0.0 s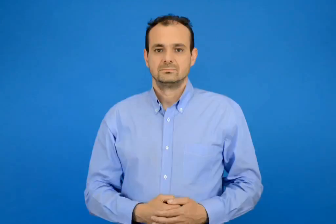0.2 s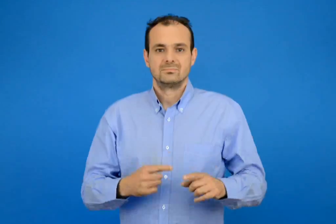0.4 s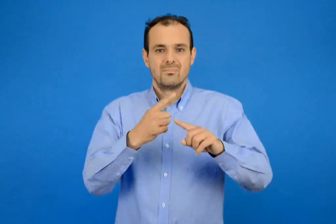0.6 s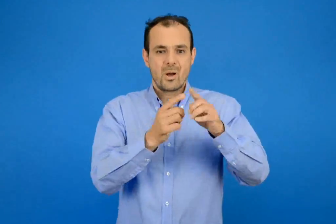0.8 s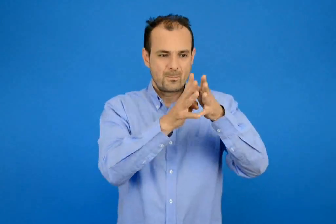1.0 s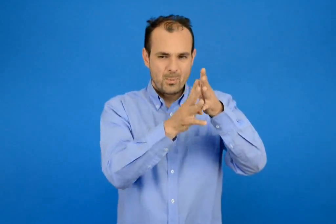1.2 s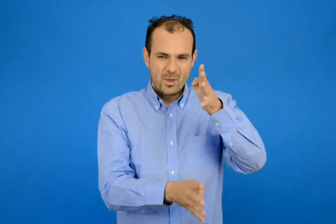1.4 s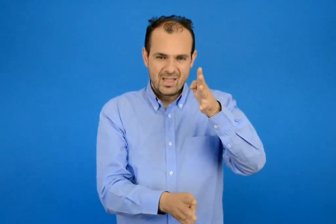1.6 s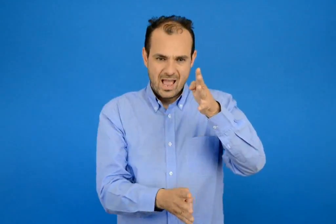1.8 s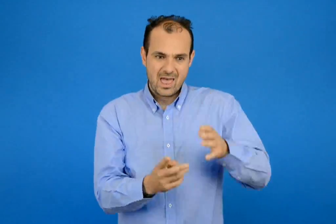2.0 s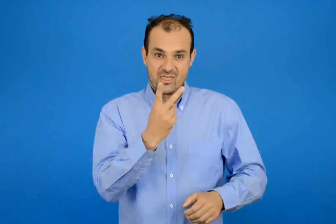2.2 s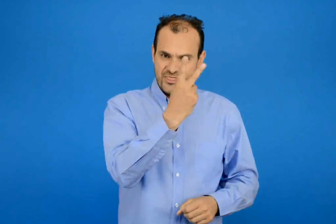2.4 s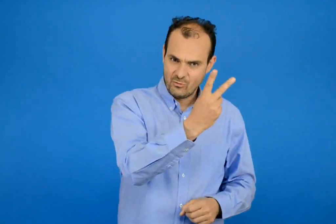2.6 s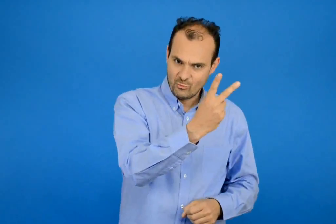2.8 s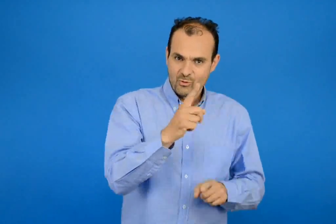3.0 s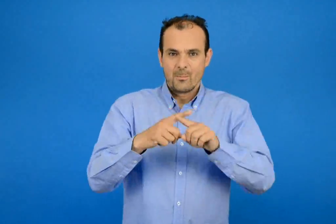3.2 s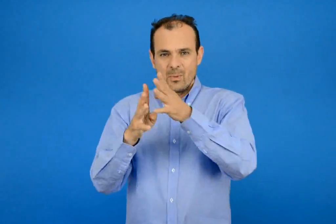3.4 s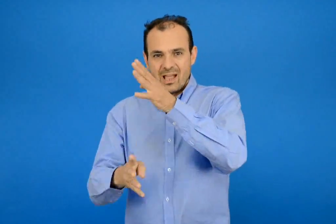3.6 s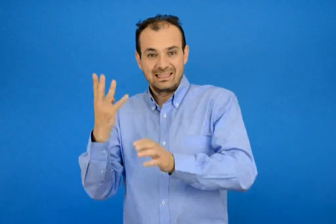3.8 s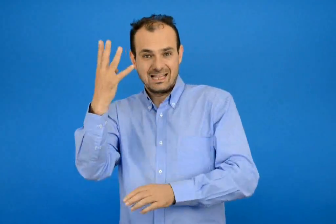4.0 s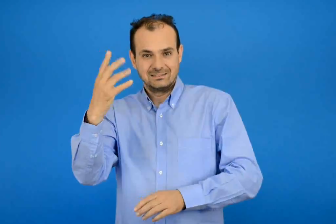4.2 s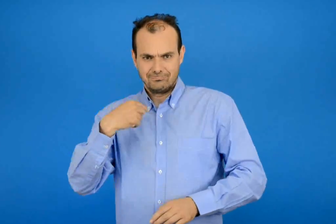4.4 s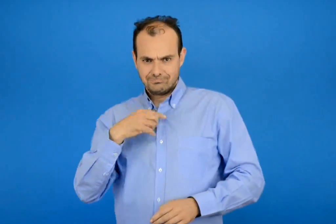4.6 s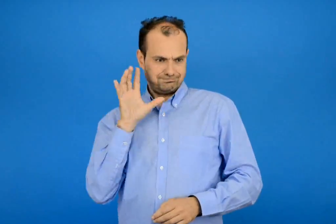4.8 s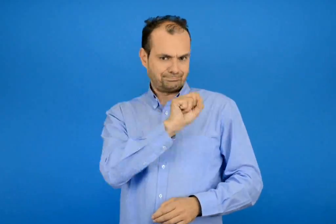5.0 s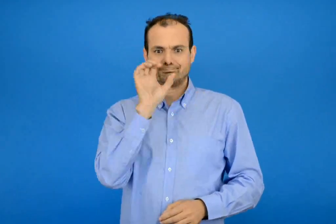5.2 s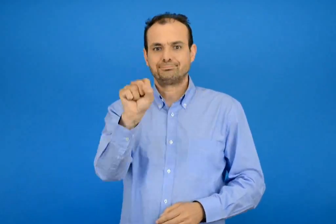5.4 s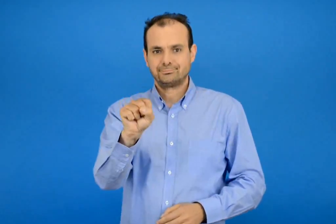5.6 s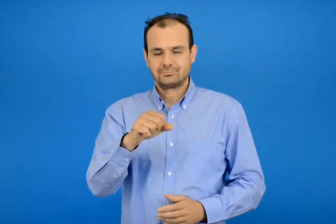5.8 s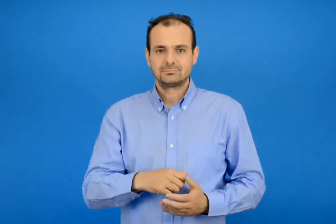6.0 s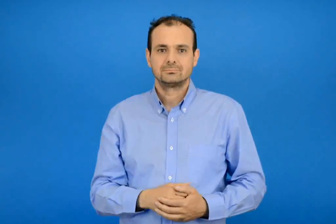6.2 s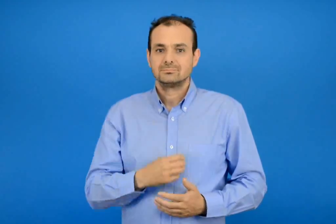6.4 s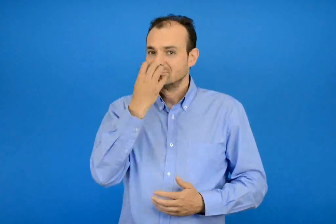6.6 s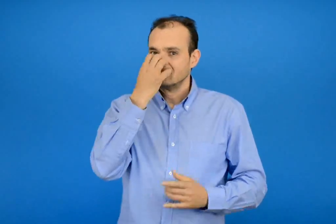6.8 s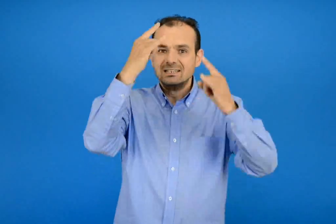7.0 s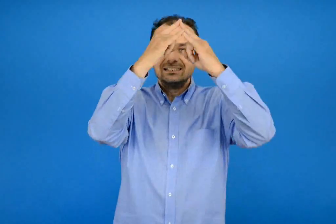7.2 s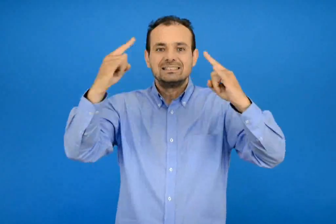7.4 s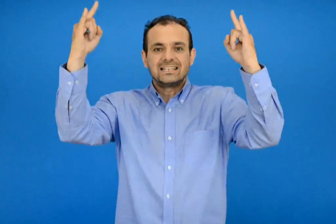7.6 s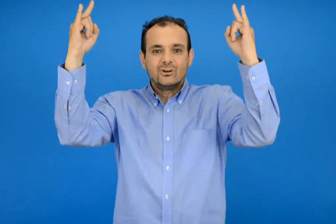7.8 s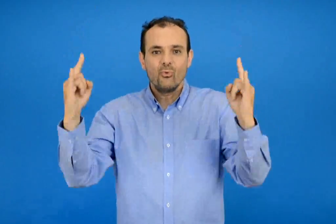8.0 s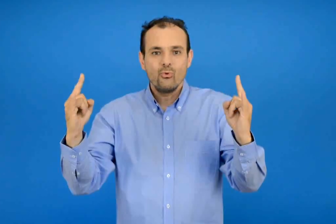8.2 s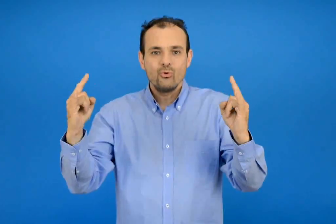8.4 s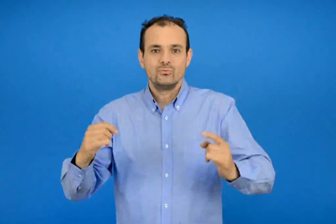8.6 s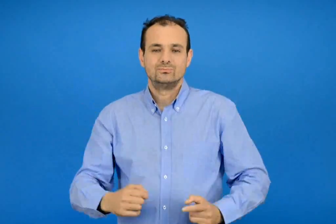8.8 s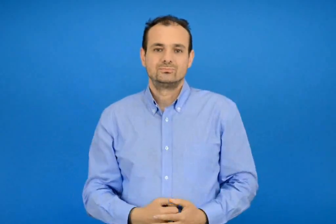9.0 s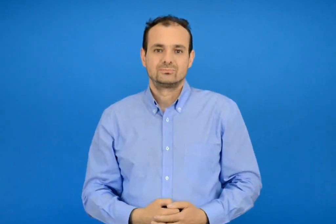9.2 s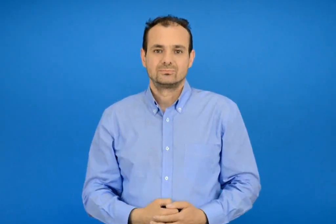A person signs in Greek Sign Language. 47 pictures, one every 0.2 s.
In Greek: βρίσκω την προπαίδεια του 2 και του 4 το τσίρκο
